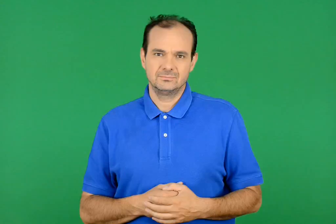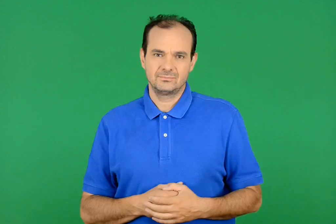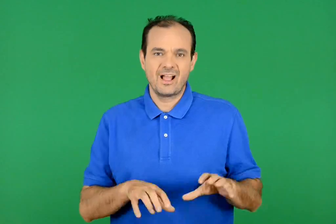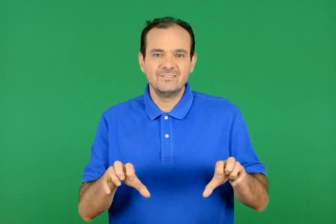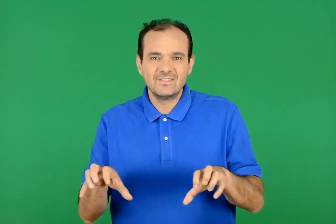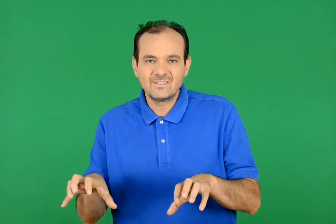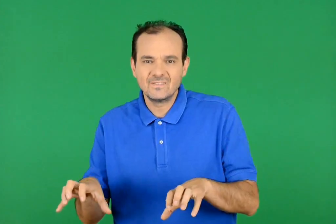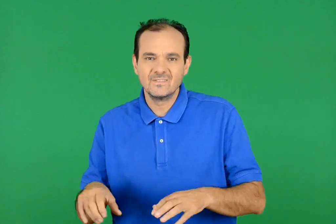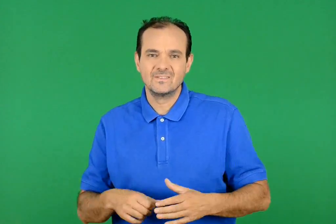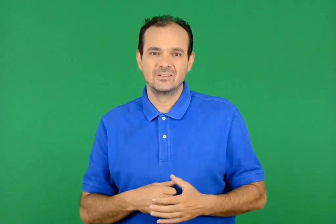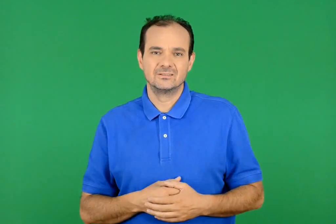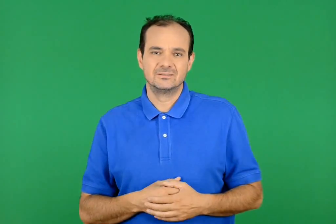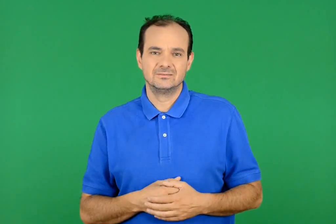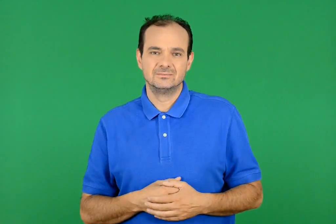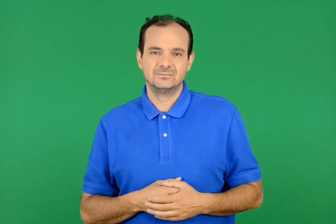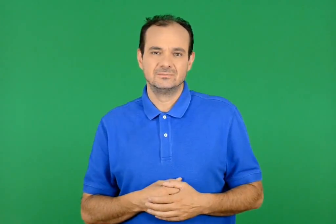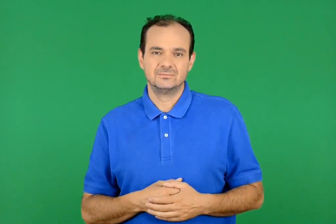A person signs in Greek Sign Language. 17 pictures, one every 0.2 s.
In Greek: σκυλιά
